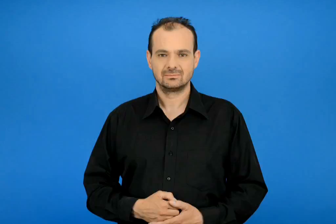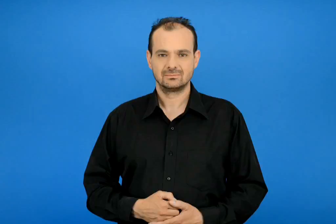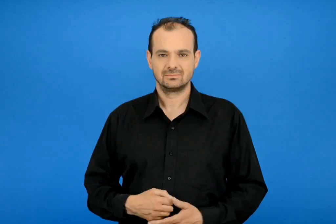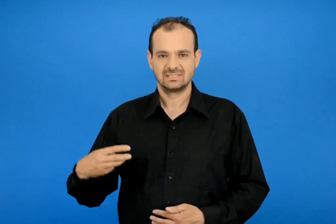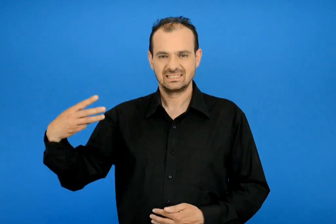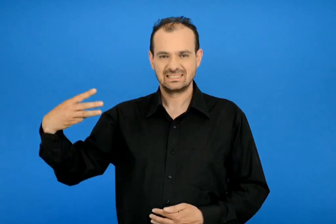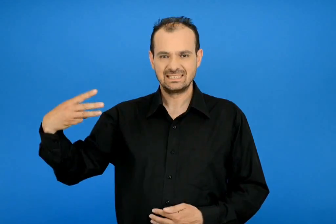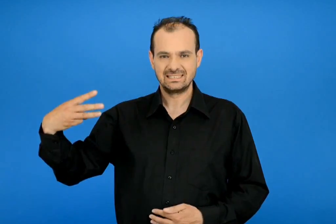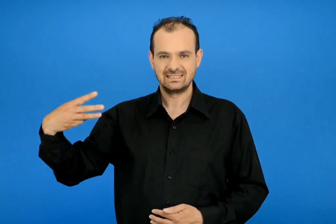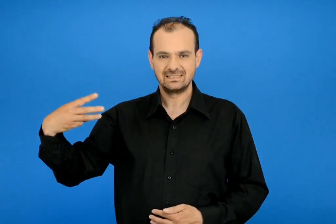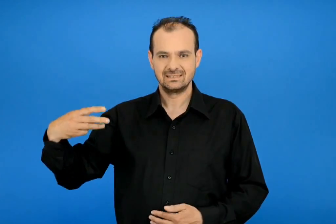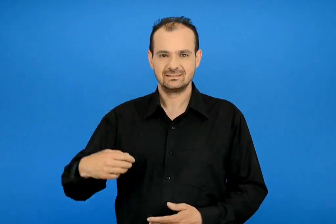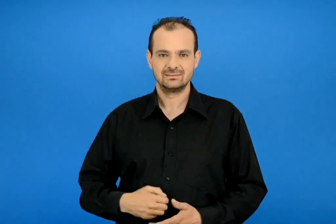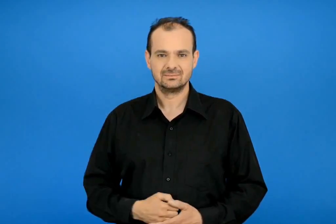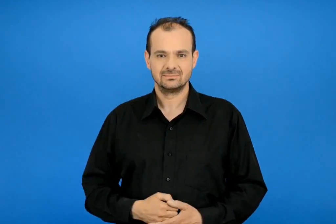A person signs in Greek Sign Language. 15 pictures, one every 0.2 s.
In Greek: ξι
